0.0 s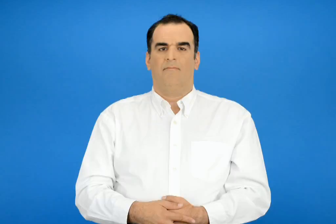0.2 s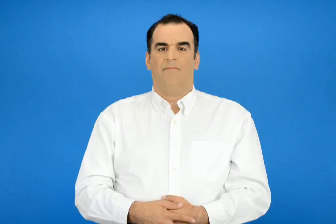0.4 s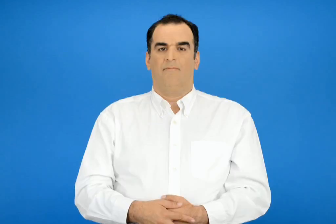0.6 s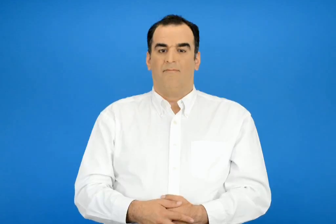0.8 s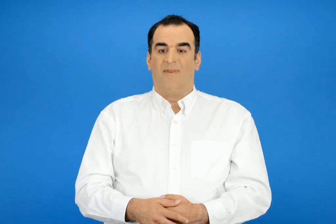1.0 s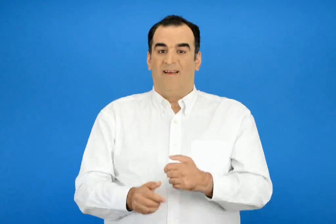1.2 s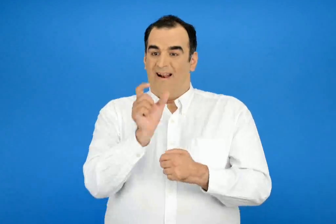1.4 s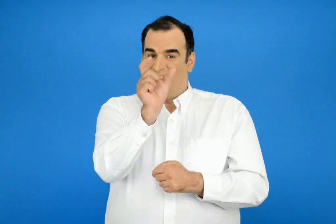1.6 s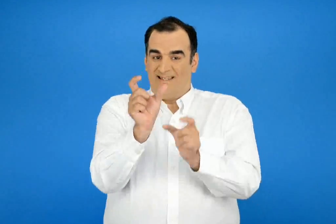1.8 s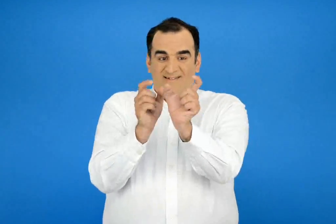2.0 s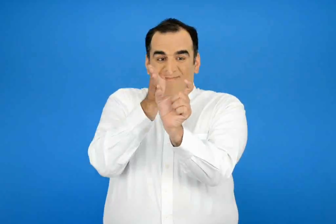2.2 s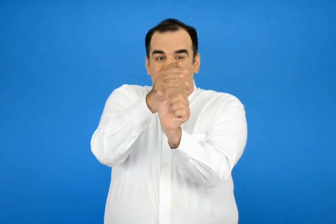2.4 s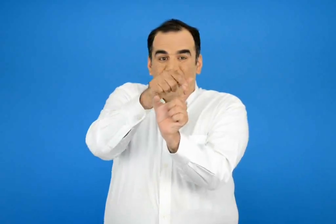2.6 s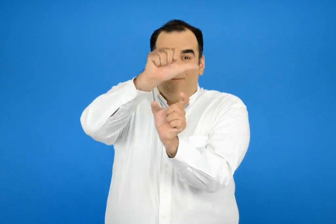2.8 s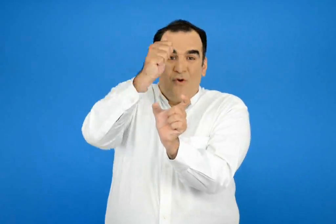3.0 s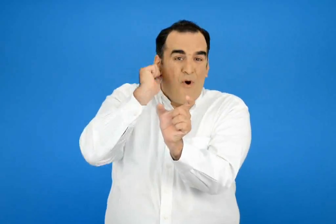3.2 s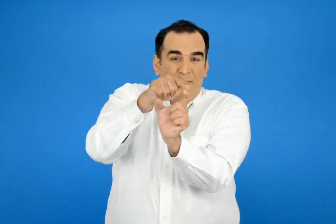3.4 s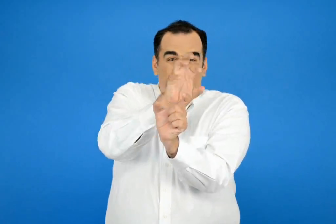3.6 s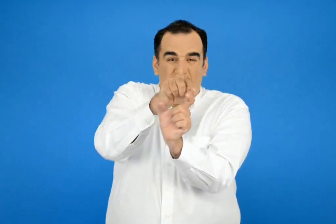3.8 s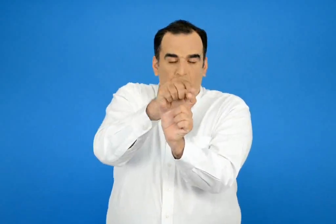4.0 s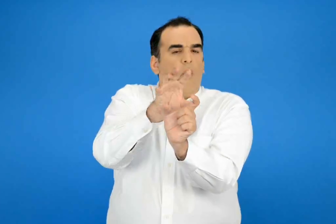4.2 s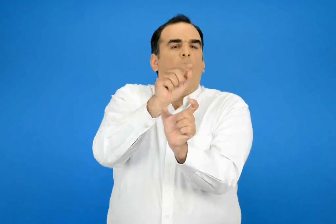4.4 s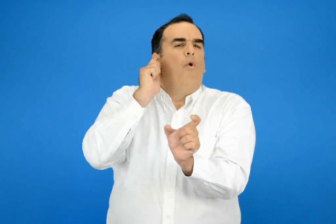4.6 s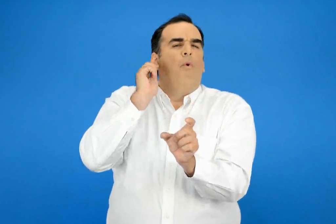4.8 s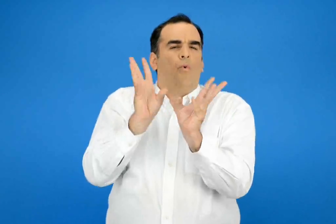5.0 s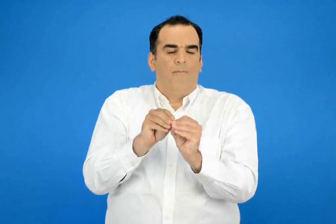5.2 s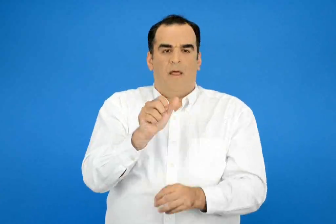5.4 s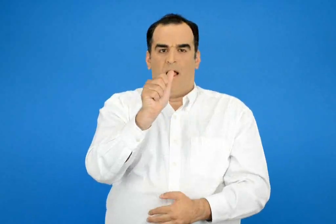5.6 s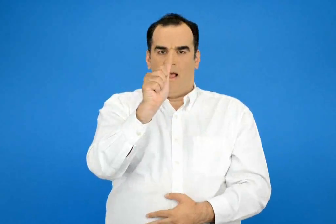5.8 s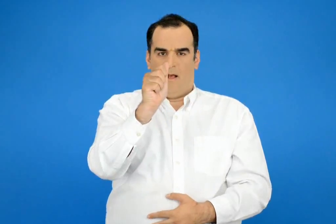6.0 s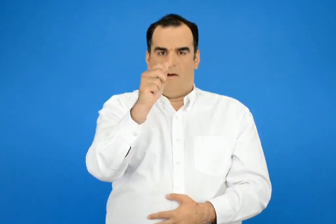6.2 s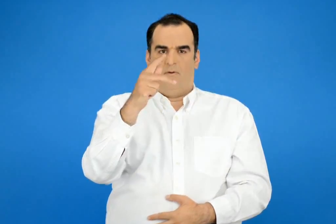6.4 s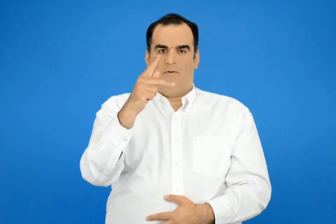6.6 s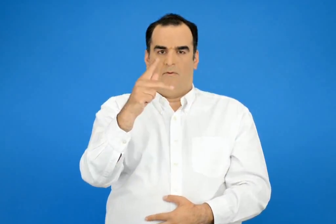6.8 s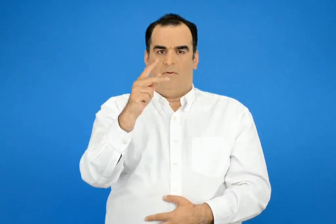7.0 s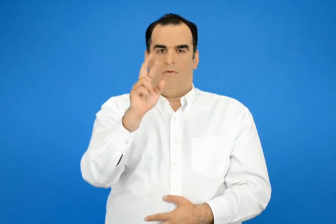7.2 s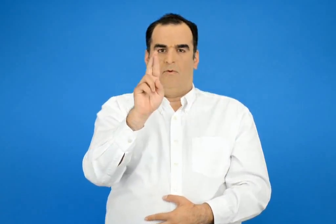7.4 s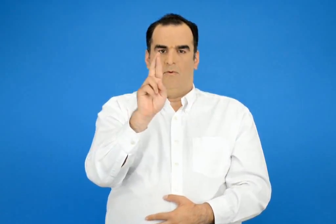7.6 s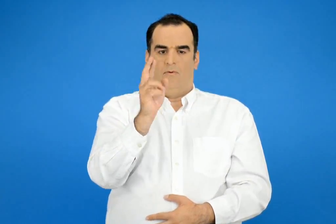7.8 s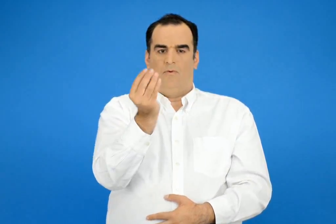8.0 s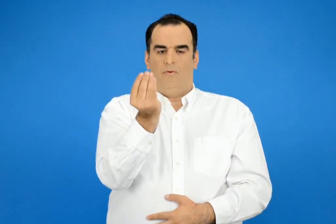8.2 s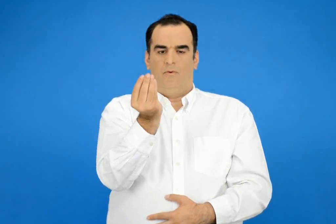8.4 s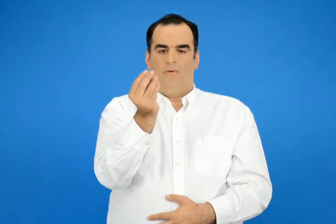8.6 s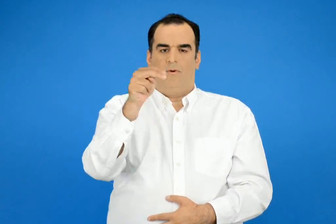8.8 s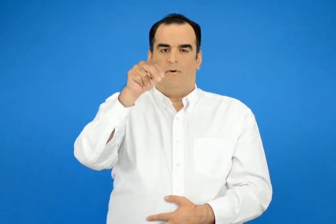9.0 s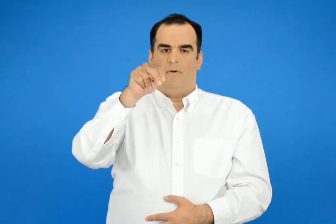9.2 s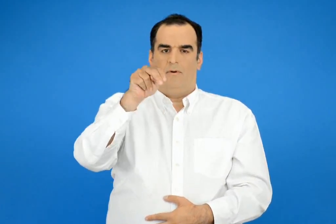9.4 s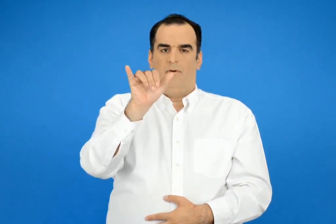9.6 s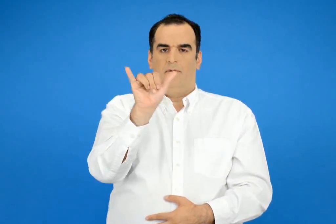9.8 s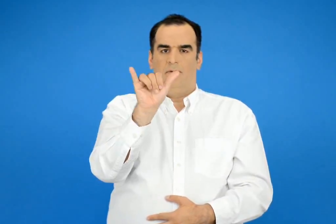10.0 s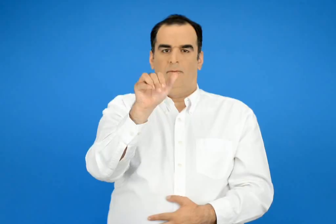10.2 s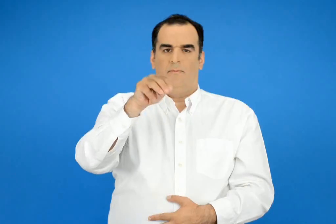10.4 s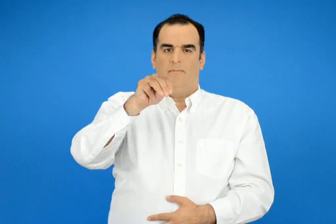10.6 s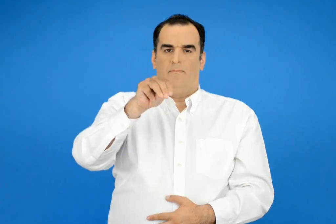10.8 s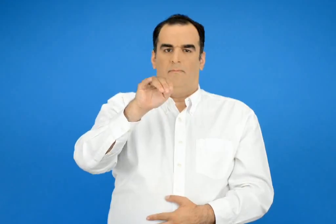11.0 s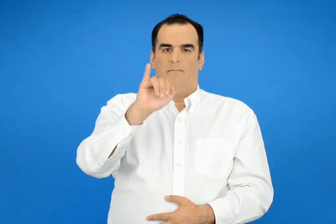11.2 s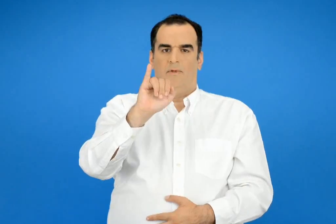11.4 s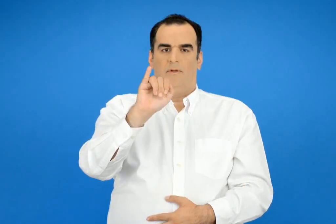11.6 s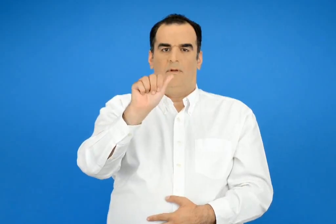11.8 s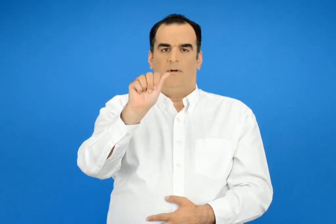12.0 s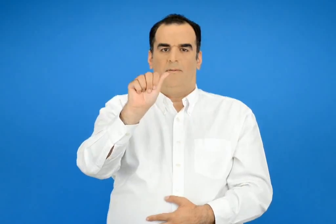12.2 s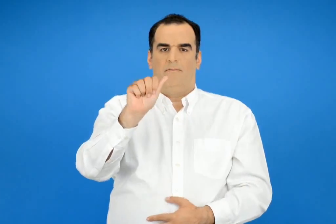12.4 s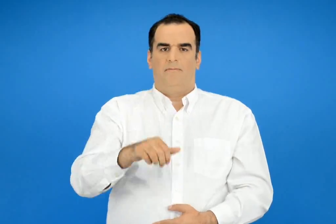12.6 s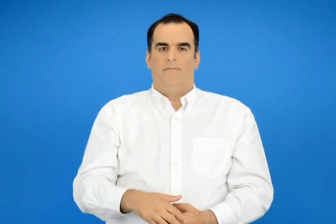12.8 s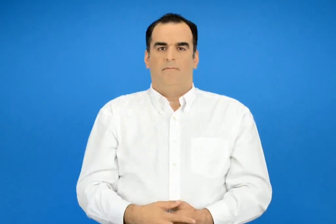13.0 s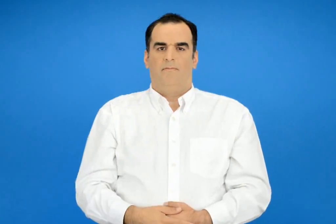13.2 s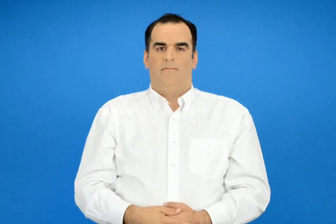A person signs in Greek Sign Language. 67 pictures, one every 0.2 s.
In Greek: οι λέξεις που σχηματίζονται από τα αρχικά γράμματα λέγονται ακρωνύμια
